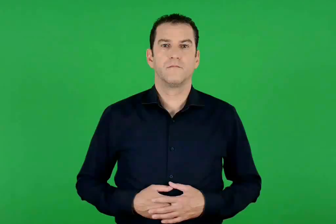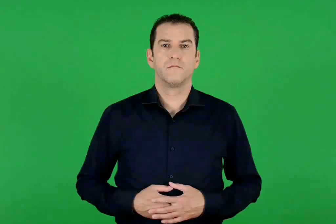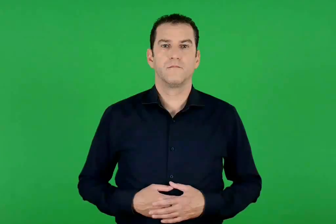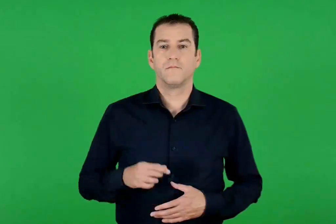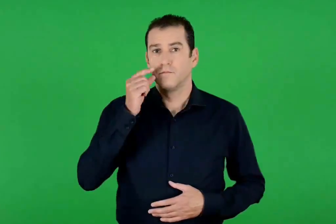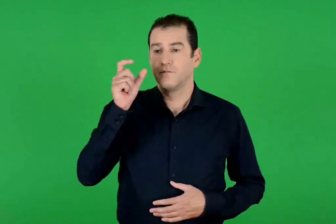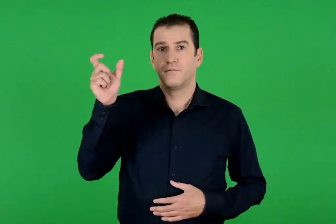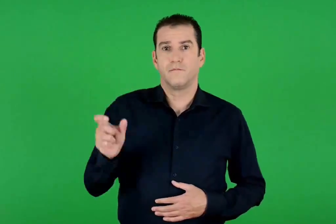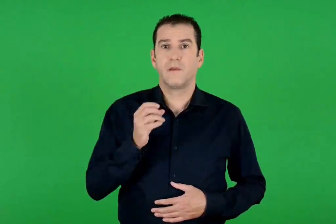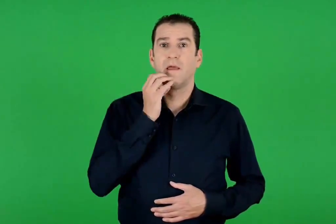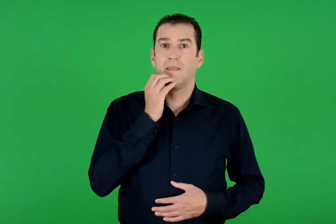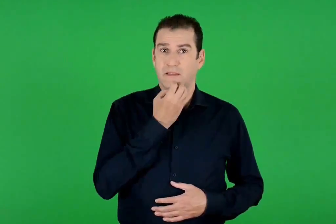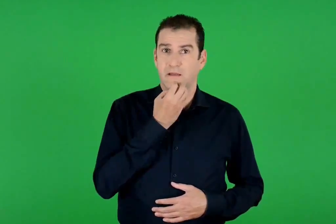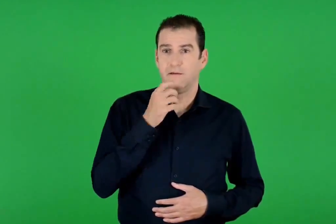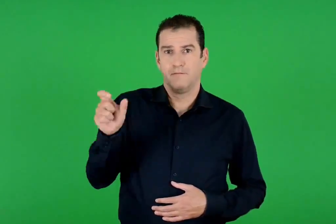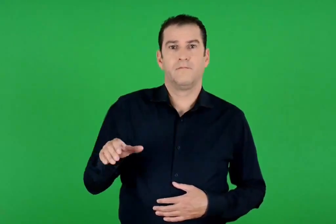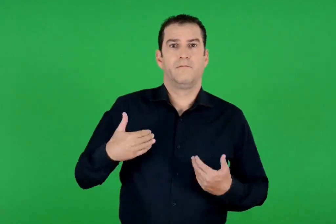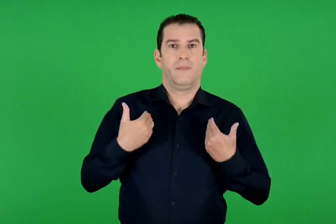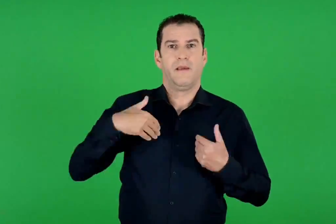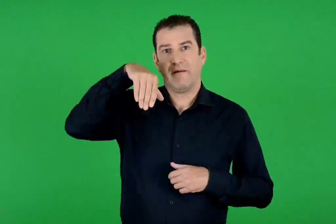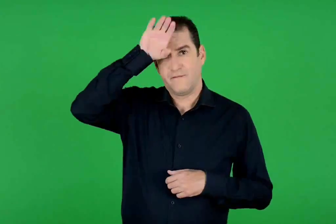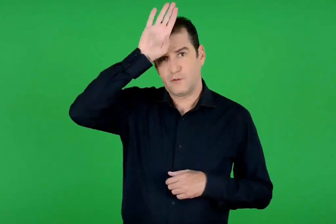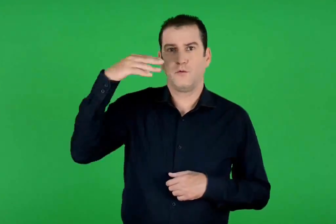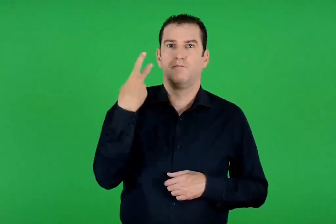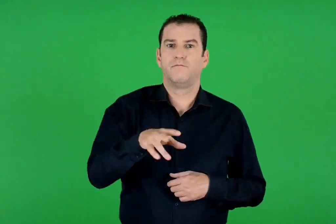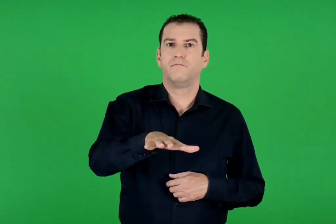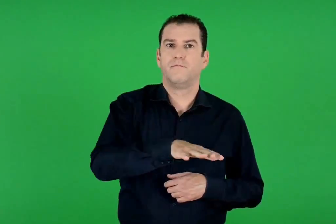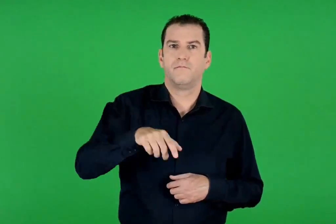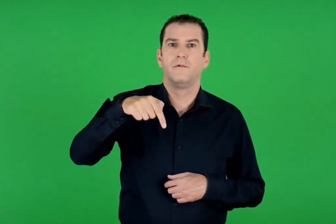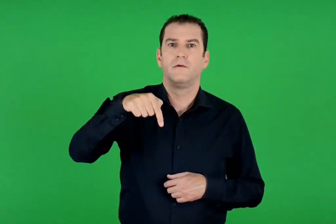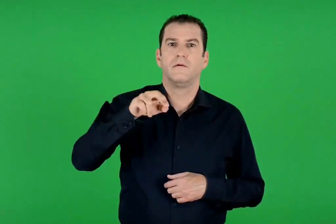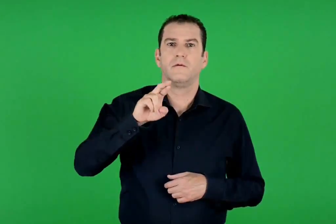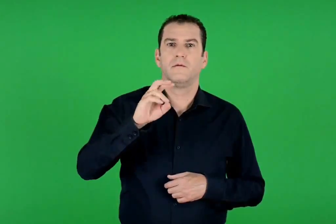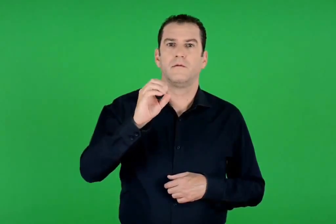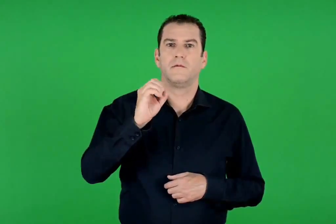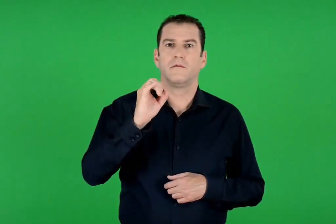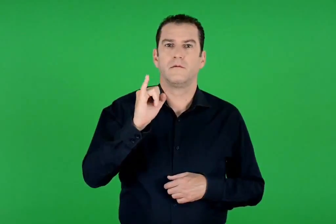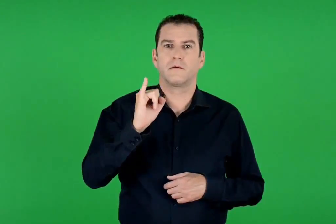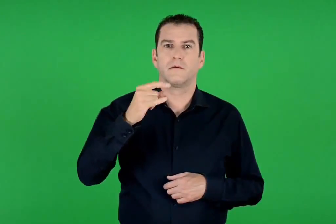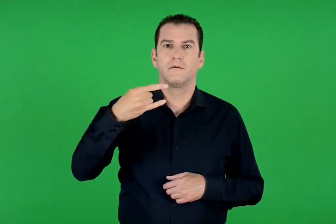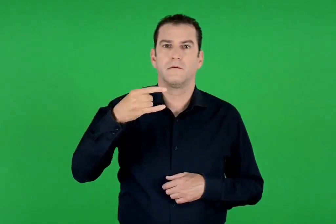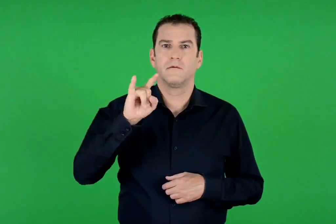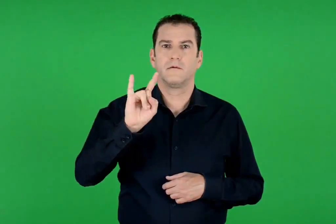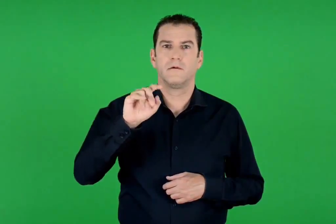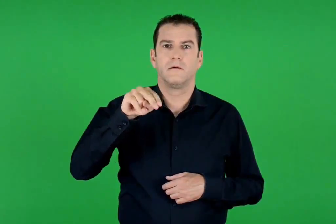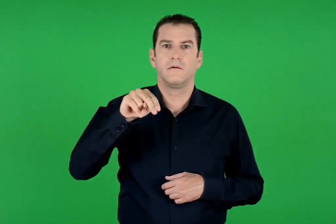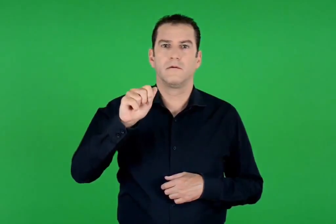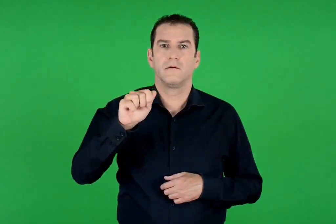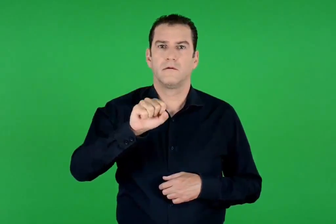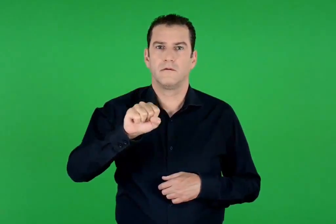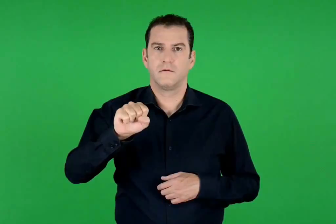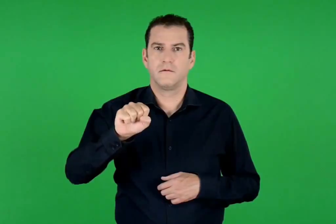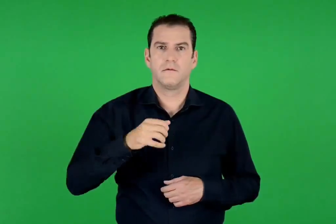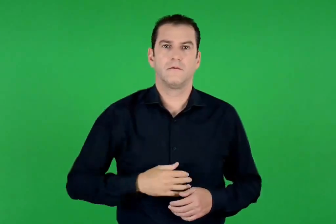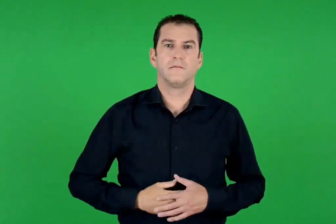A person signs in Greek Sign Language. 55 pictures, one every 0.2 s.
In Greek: ο θησέας , το βασιλόπουλο της τροιζήνας
